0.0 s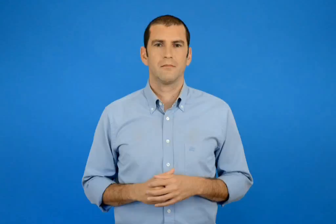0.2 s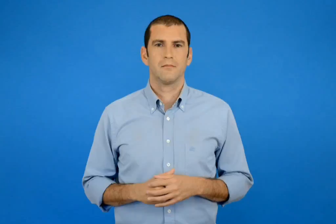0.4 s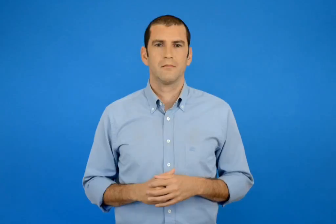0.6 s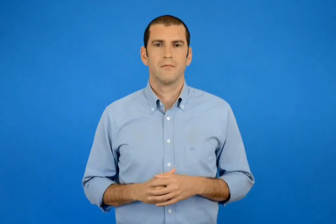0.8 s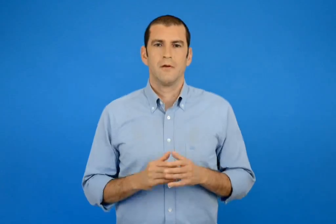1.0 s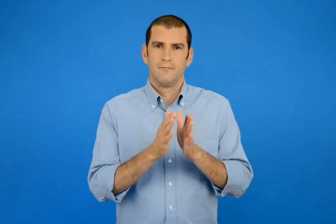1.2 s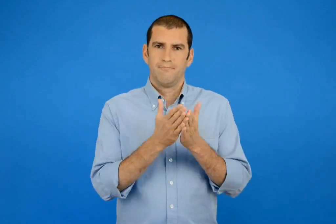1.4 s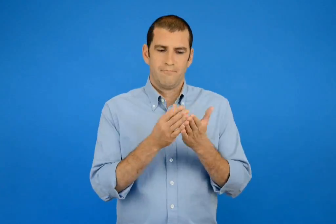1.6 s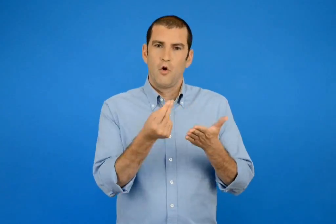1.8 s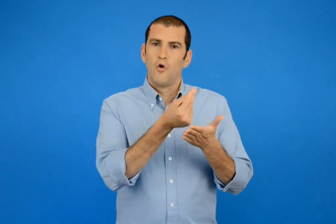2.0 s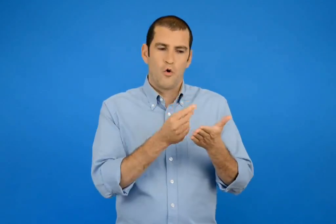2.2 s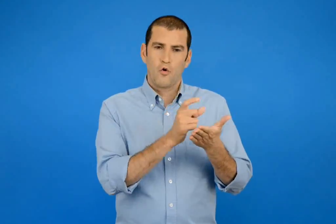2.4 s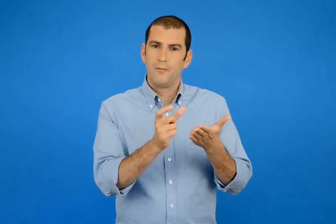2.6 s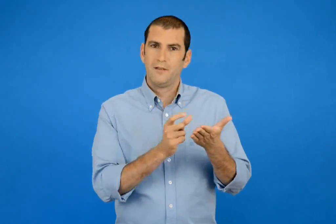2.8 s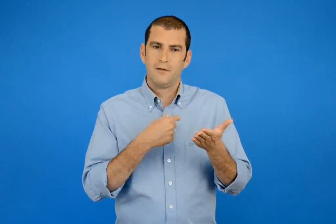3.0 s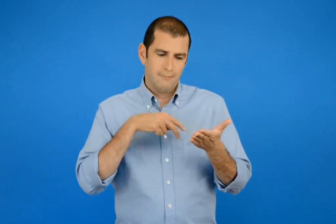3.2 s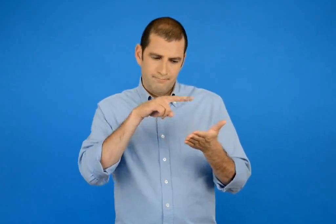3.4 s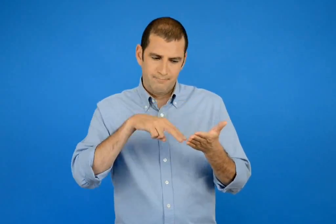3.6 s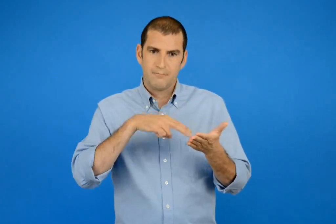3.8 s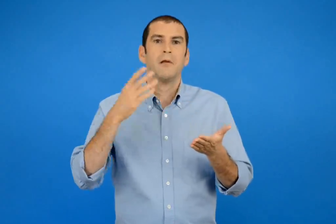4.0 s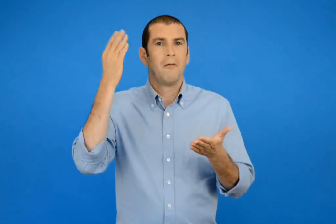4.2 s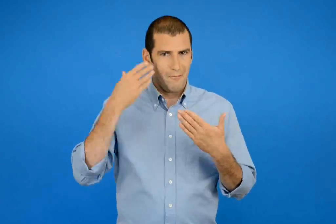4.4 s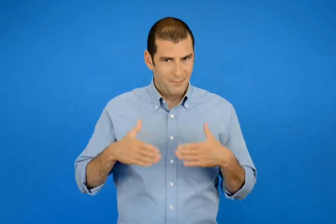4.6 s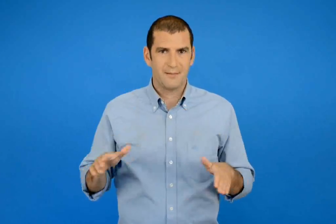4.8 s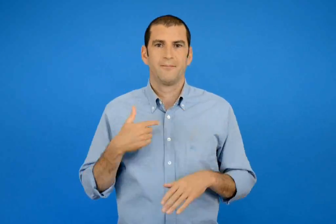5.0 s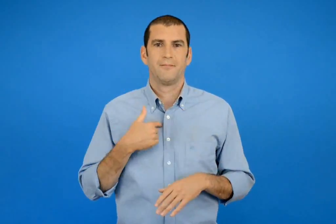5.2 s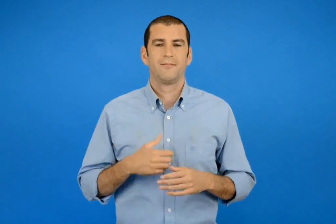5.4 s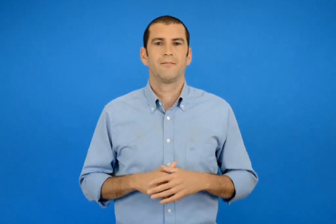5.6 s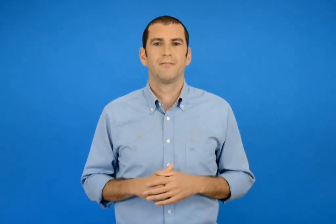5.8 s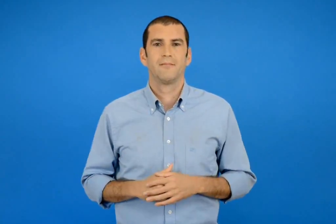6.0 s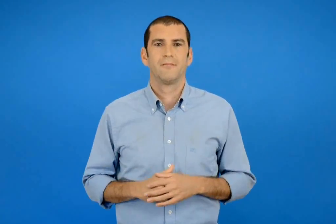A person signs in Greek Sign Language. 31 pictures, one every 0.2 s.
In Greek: έμαθα να διαβάζω κόμικς
